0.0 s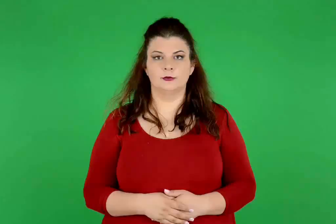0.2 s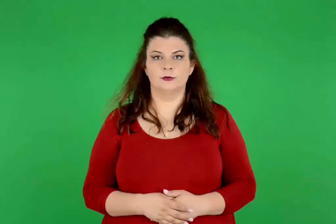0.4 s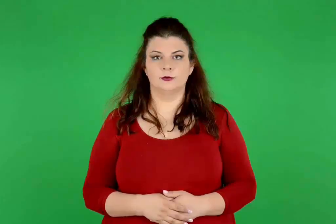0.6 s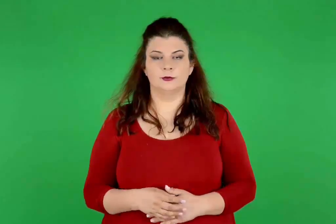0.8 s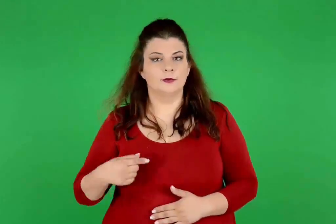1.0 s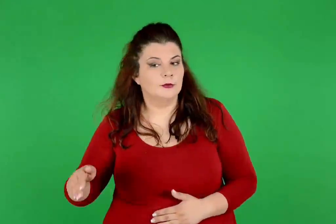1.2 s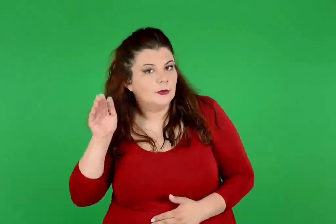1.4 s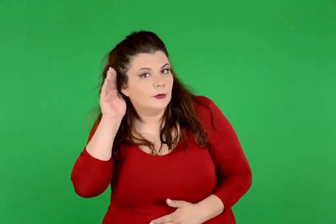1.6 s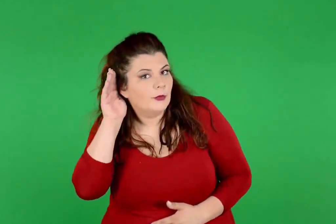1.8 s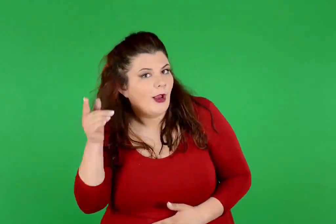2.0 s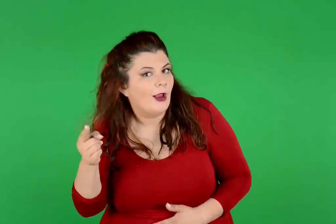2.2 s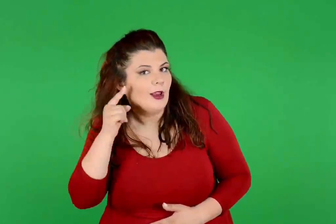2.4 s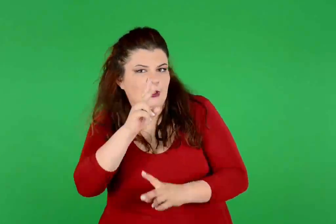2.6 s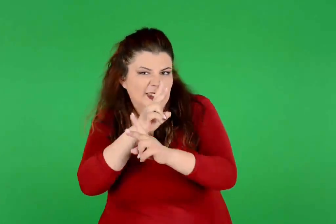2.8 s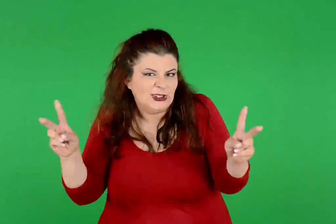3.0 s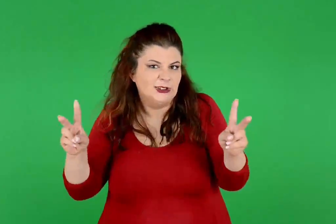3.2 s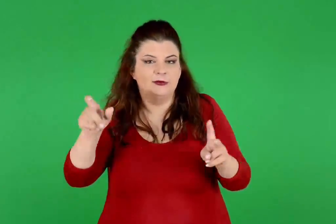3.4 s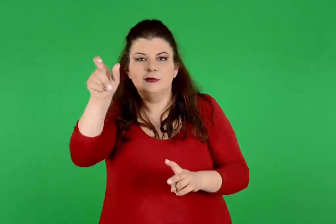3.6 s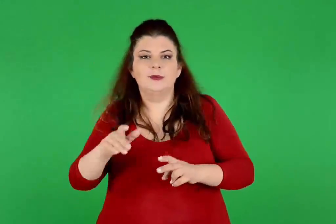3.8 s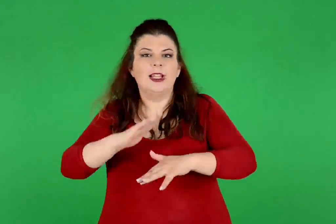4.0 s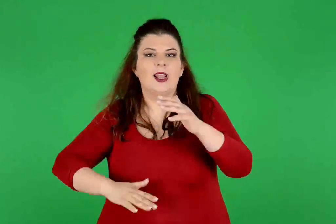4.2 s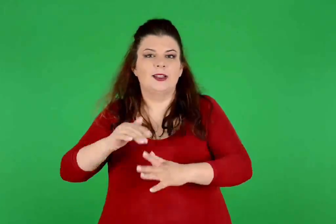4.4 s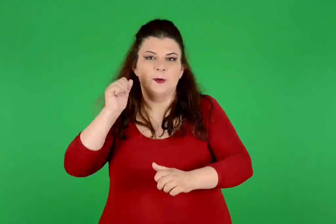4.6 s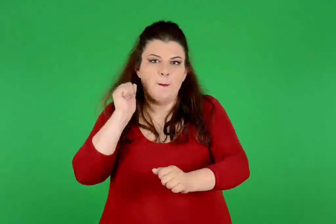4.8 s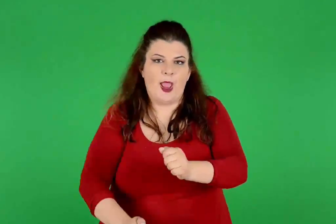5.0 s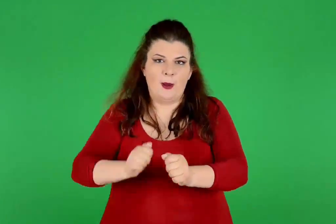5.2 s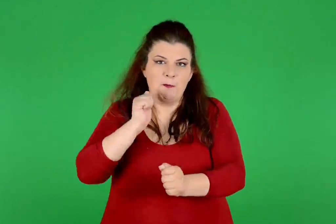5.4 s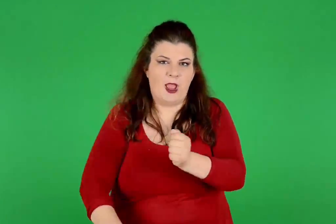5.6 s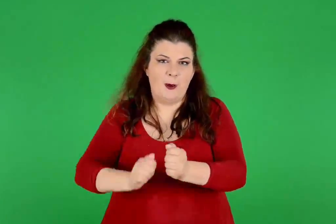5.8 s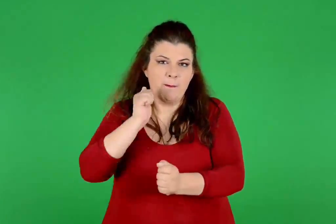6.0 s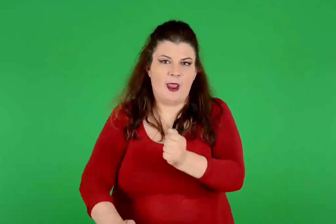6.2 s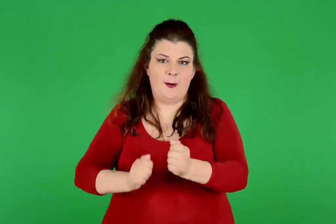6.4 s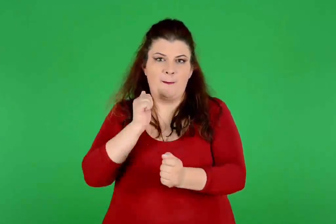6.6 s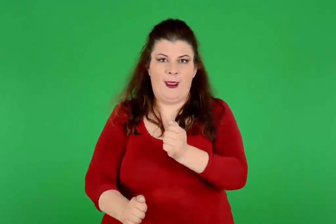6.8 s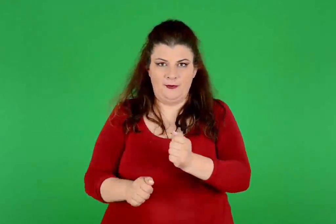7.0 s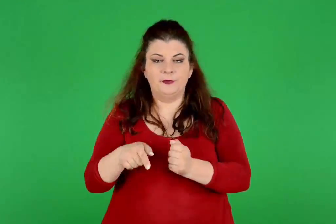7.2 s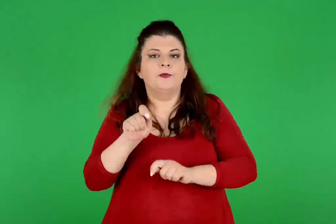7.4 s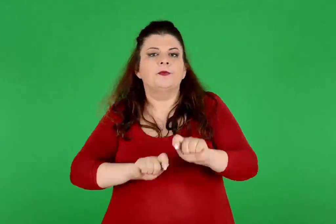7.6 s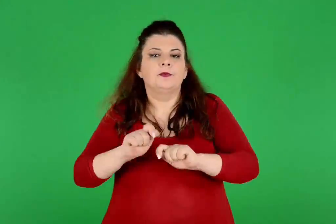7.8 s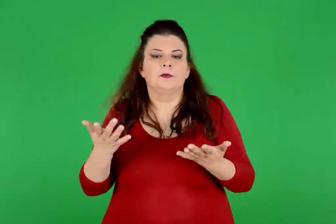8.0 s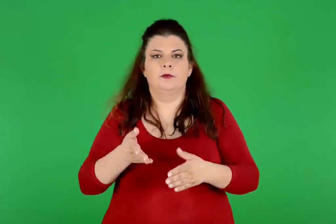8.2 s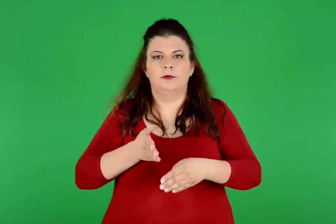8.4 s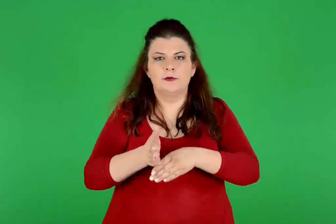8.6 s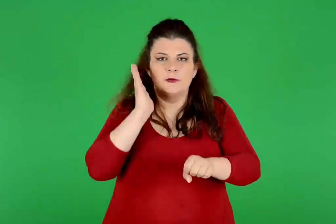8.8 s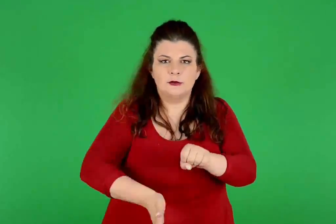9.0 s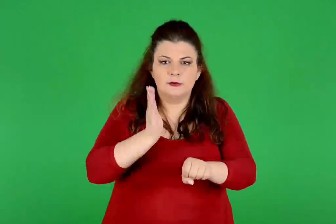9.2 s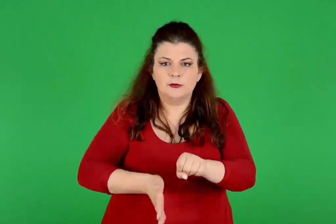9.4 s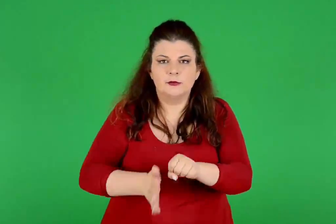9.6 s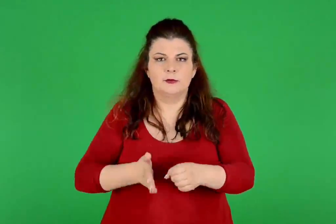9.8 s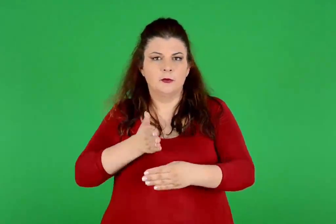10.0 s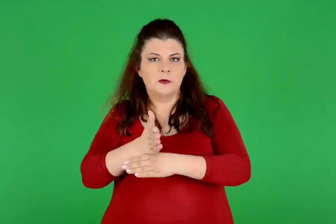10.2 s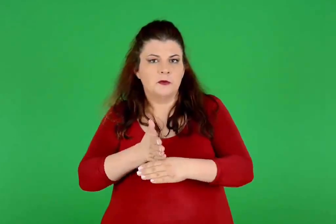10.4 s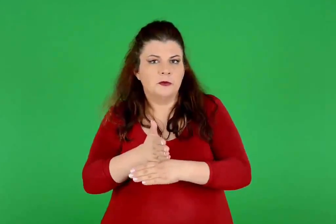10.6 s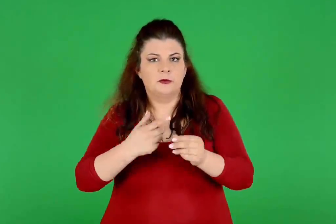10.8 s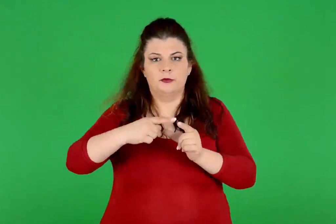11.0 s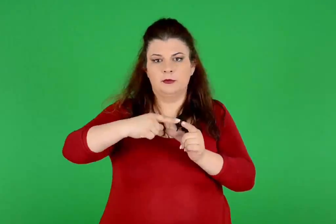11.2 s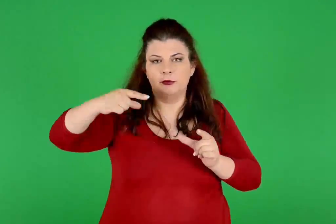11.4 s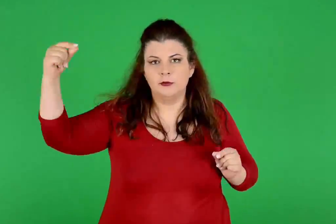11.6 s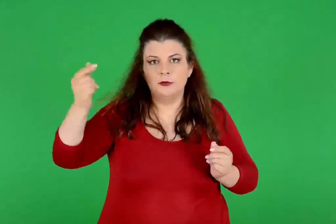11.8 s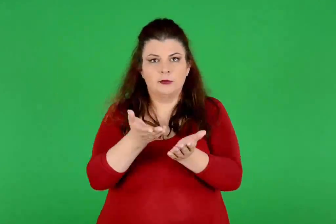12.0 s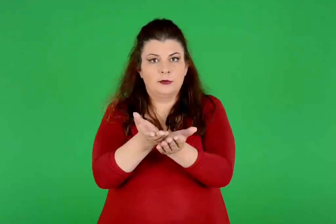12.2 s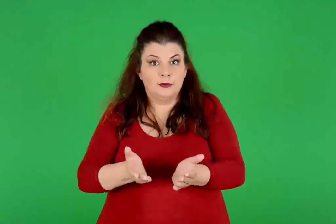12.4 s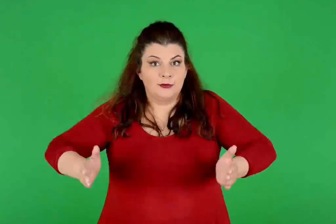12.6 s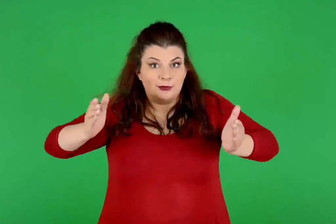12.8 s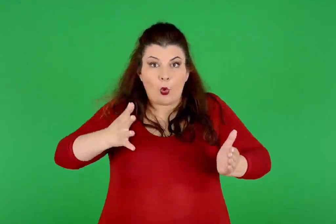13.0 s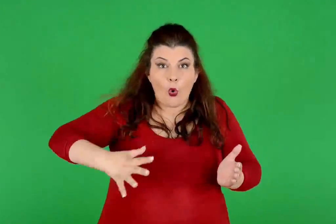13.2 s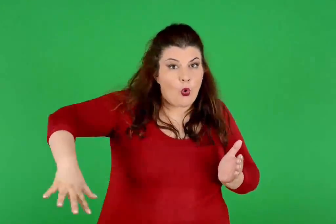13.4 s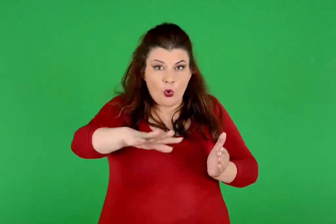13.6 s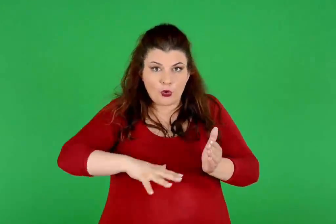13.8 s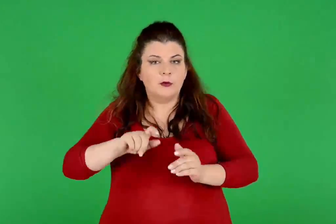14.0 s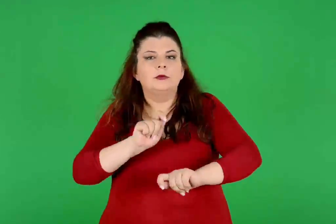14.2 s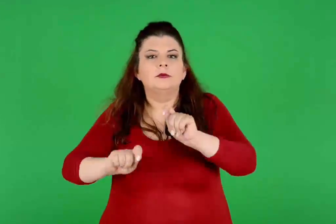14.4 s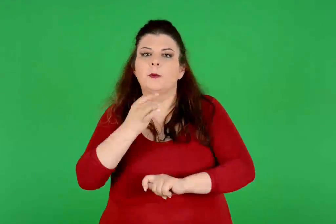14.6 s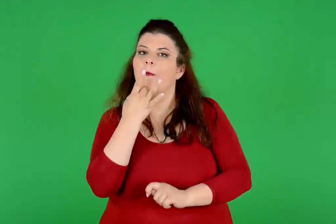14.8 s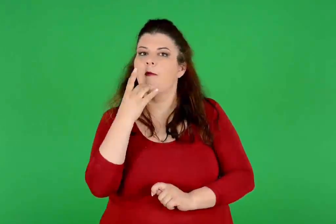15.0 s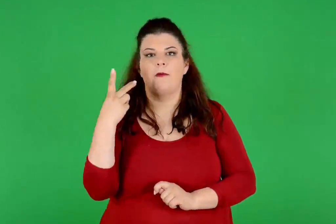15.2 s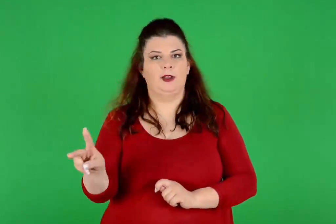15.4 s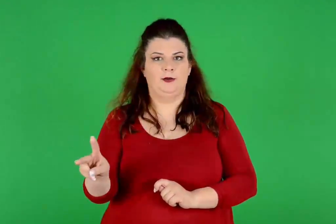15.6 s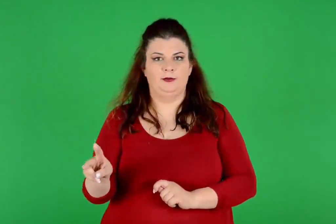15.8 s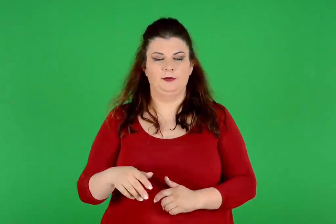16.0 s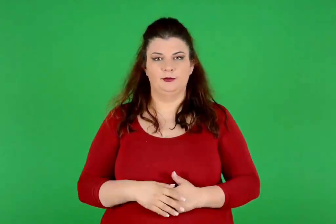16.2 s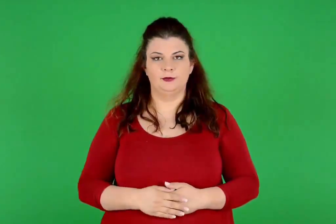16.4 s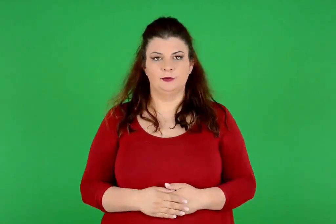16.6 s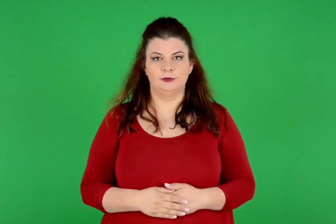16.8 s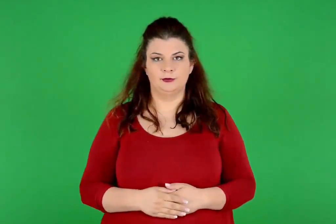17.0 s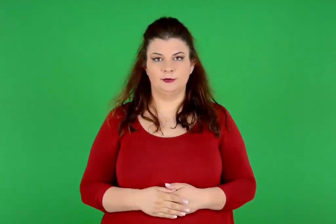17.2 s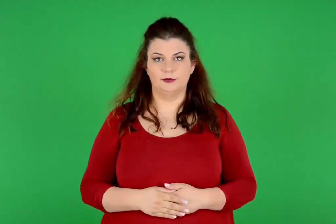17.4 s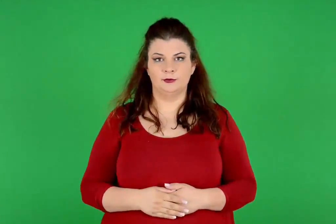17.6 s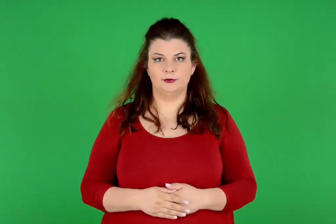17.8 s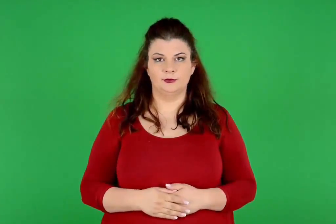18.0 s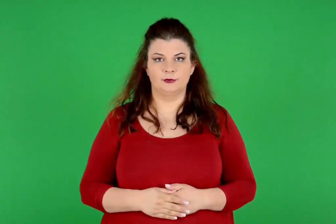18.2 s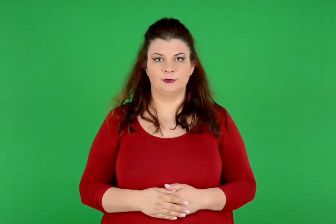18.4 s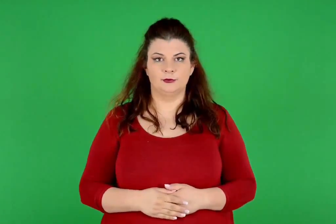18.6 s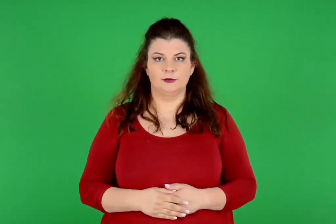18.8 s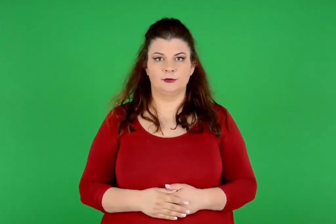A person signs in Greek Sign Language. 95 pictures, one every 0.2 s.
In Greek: ακούω καθαρά τα χτυπήματα του τεχνίτη που φτιάχνει πέτρινα εργαλεία. μπαμ μπαμ , χτυπά τη μια πέτρα πάνω στην άλλη. φτιάχνει τσεκούρια , μαχαίρια , λόγχες , λεκάνες , όλα από πέτρα
